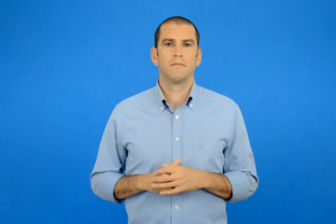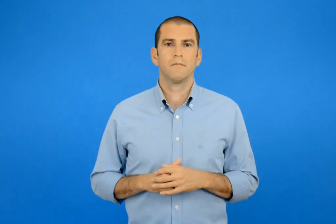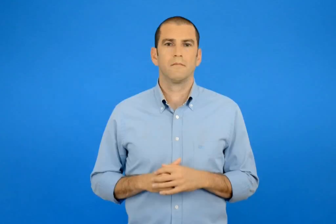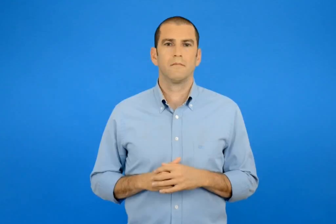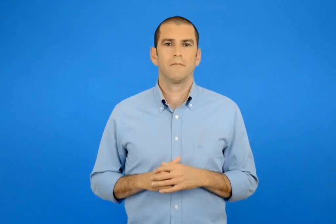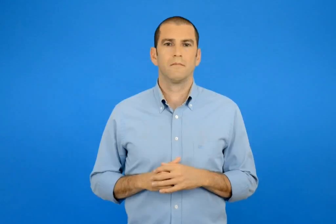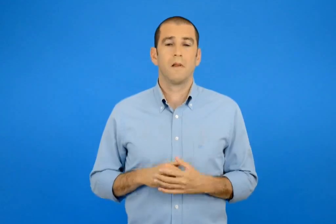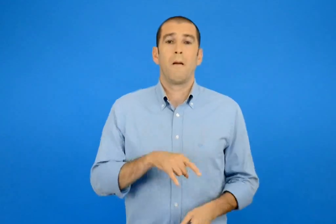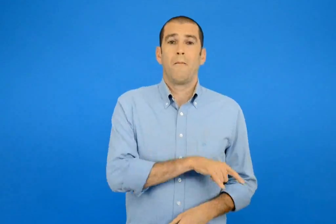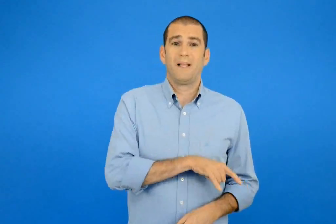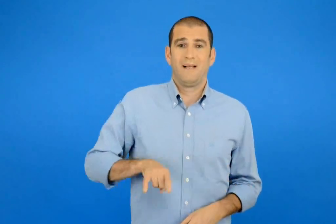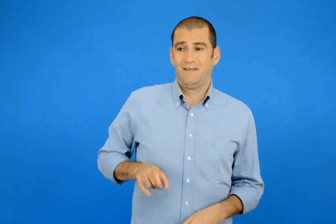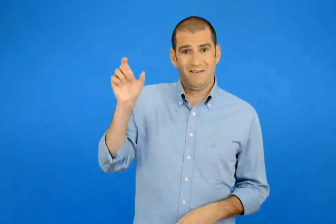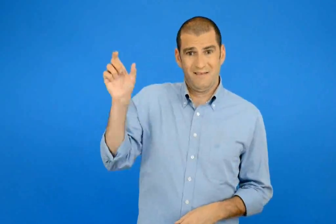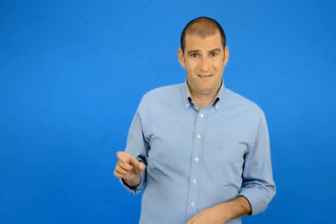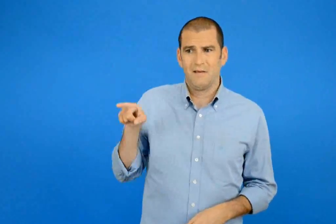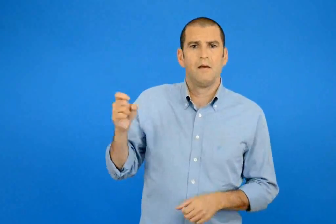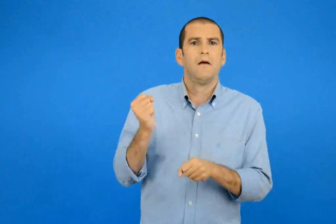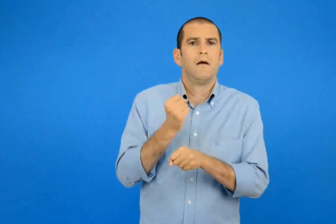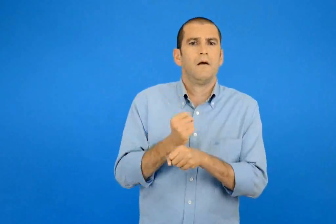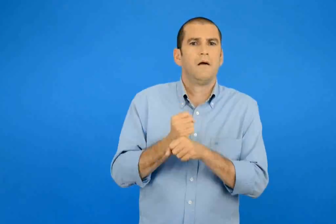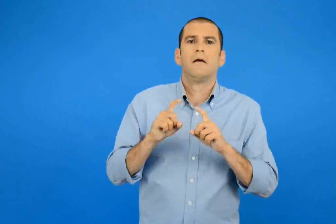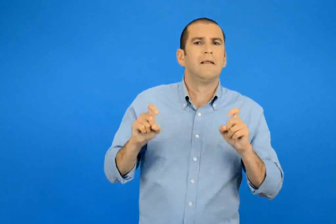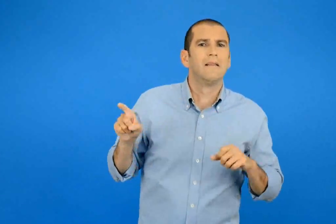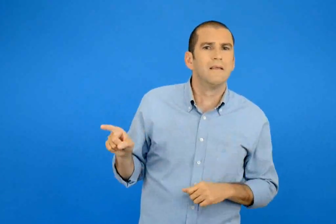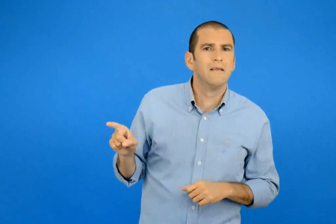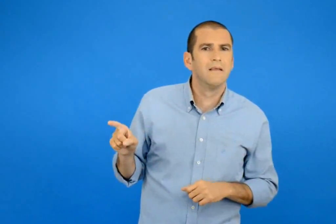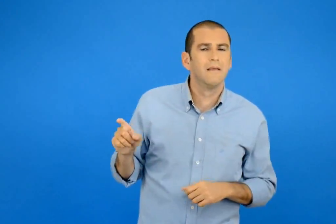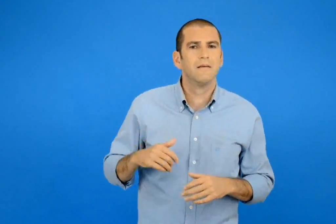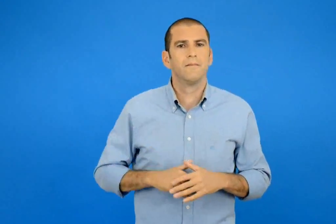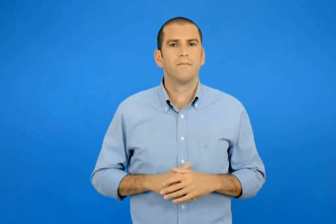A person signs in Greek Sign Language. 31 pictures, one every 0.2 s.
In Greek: ποιό ήταν το επάγγελμα του κυρ παντελή ;
